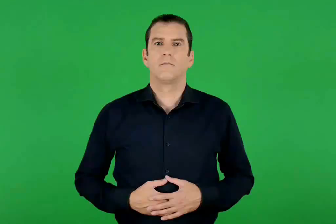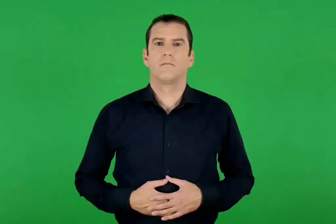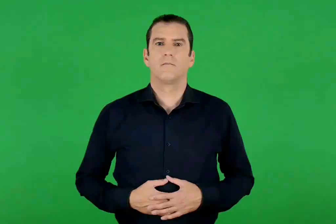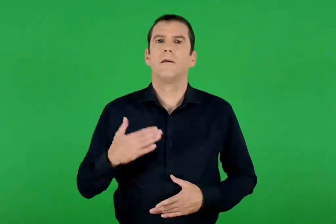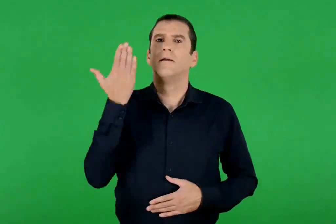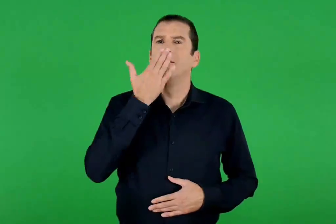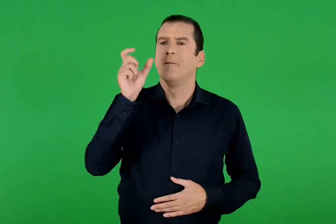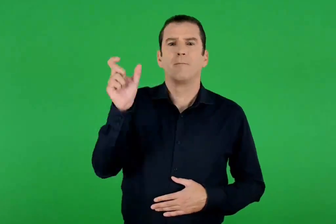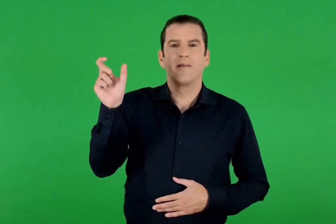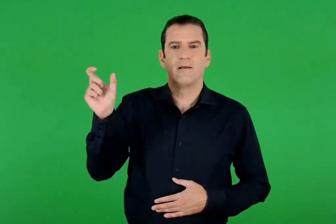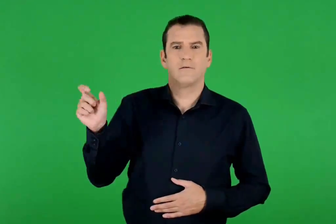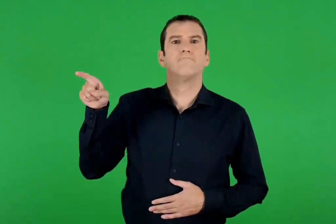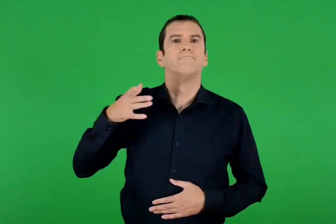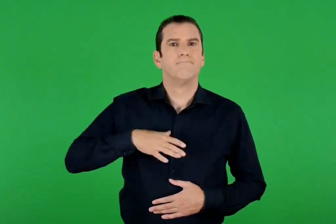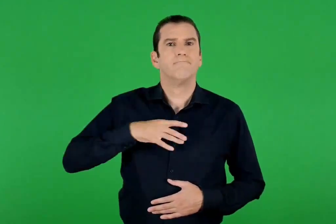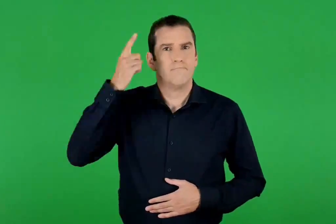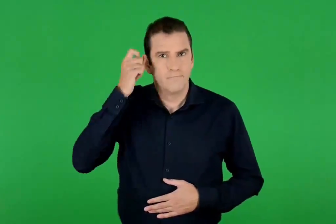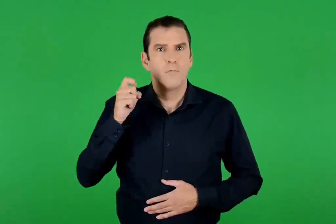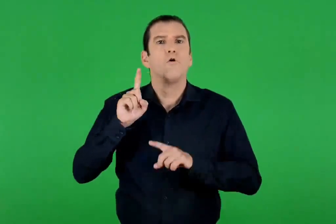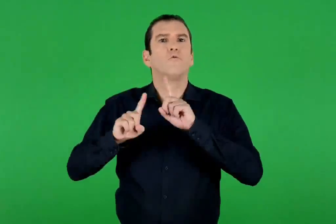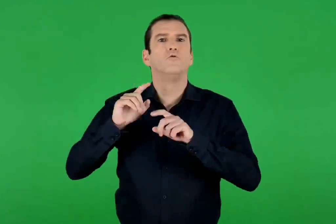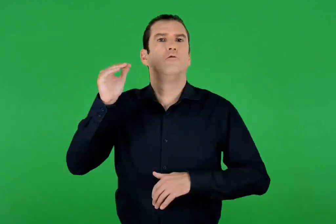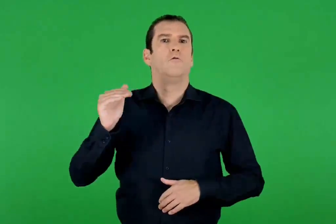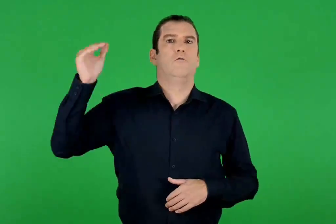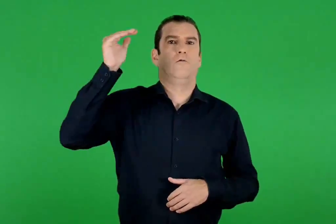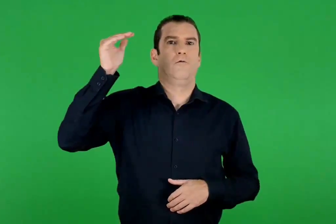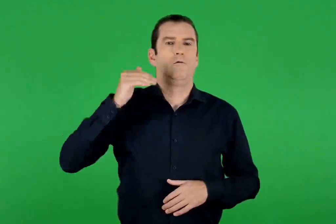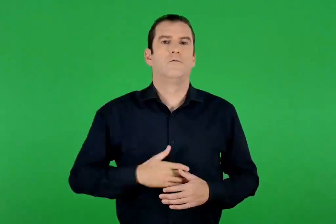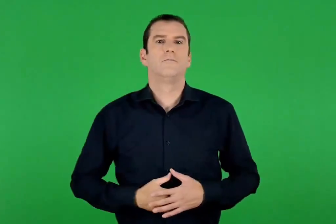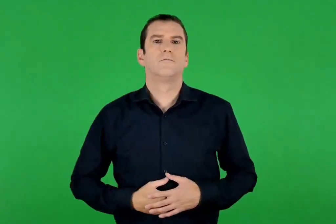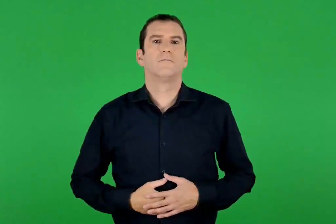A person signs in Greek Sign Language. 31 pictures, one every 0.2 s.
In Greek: οι μαθητές ήθελαν να ξέρουν ποιος είναι ανώτερος
